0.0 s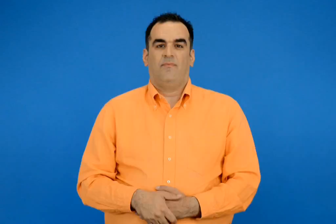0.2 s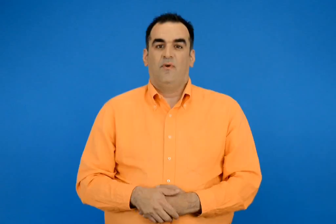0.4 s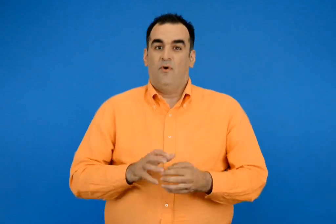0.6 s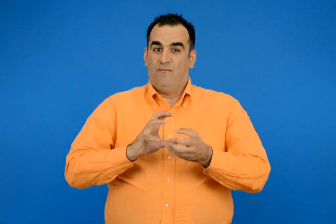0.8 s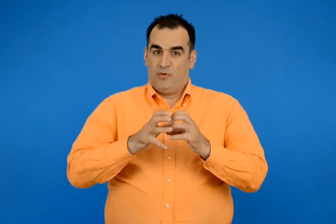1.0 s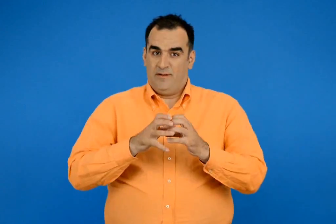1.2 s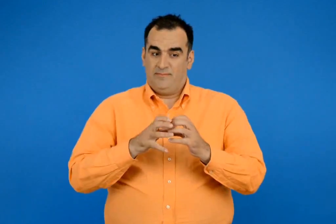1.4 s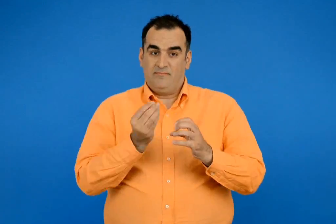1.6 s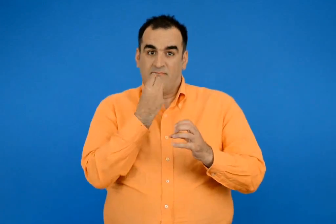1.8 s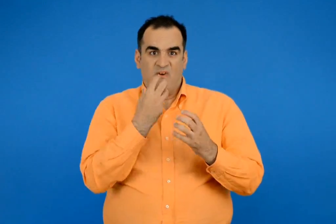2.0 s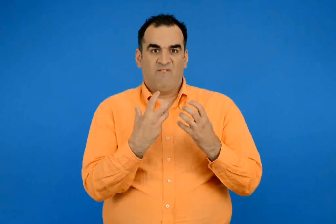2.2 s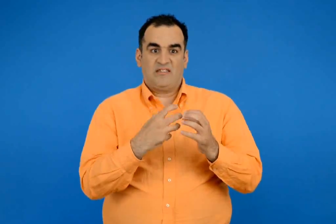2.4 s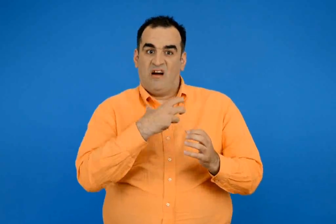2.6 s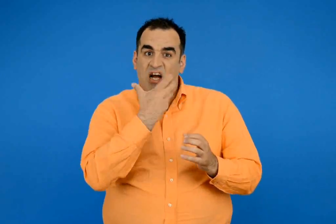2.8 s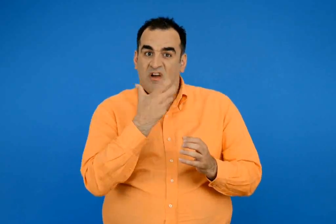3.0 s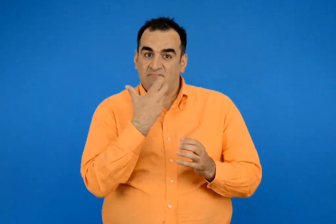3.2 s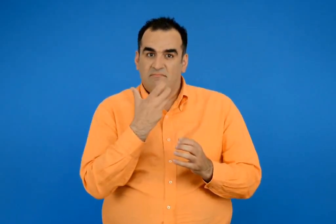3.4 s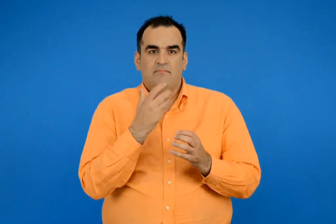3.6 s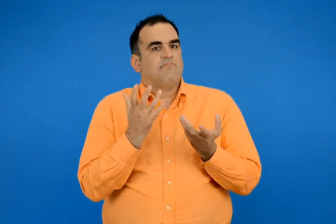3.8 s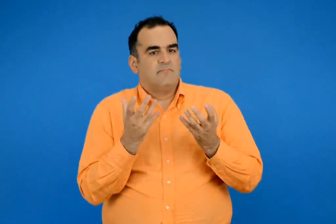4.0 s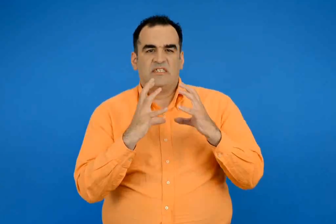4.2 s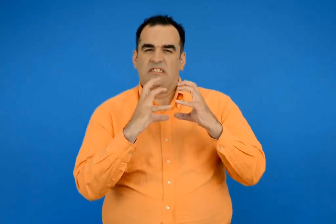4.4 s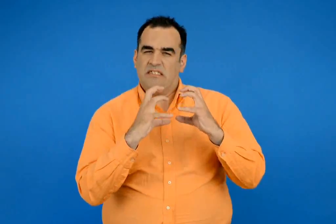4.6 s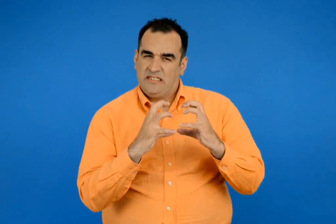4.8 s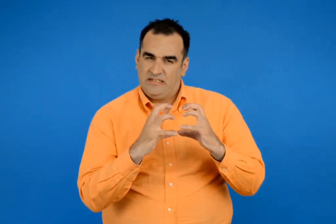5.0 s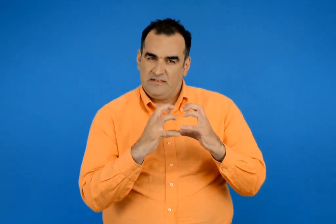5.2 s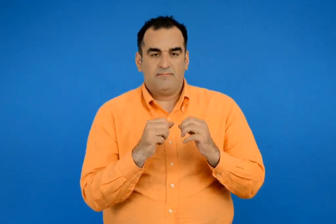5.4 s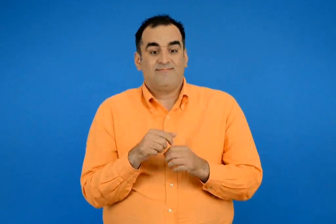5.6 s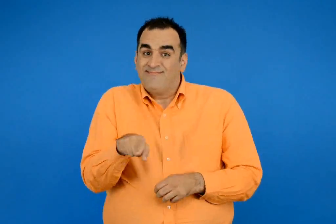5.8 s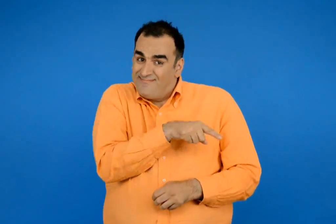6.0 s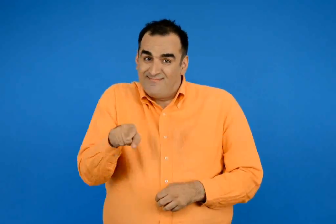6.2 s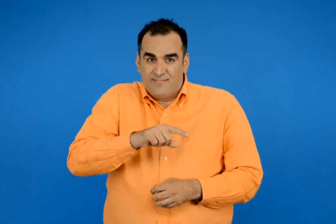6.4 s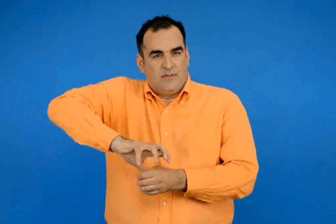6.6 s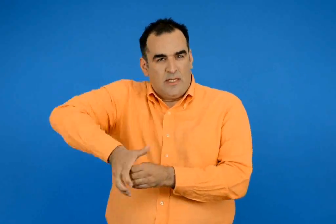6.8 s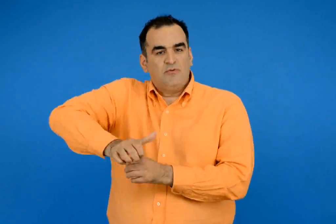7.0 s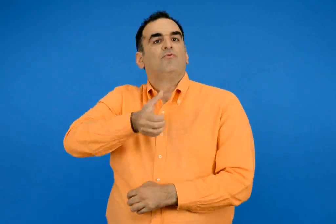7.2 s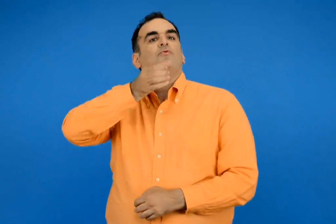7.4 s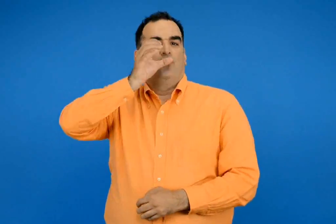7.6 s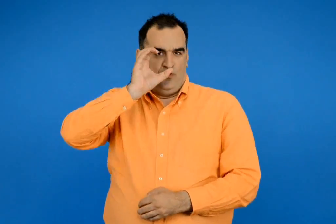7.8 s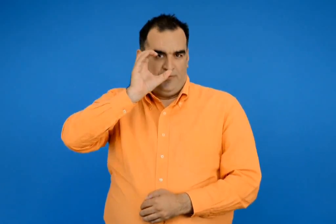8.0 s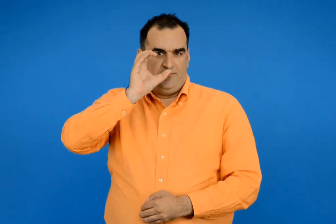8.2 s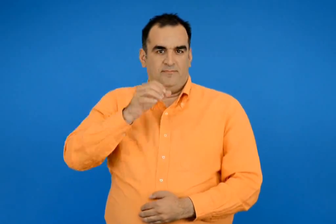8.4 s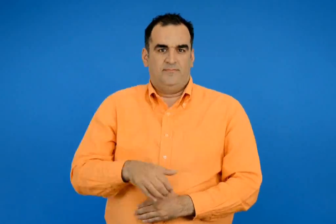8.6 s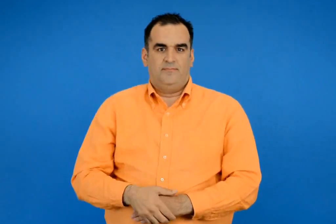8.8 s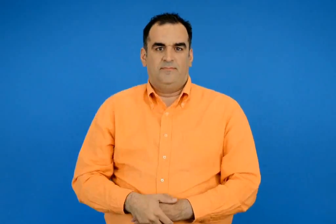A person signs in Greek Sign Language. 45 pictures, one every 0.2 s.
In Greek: τα φρούτα τα τρώμε φρέσκα η ξερά αλλά πίνουμε και τους χυμούς τους
